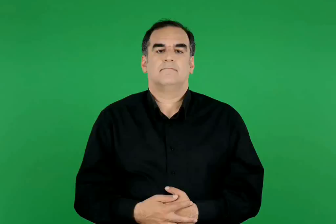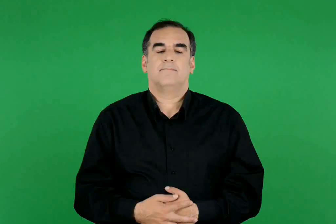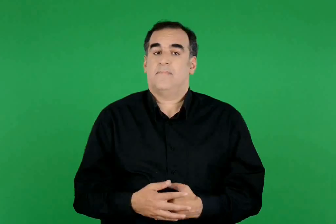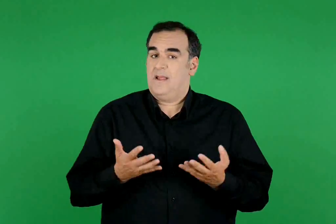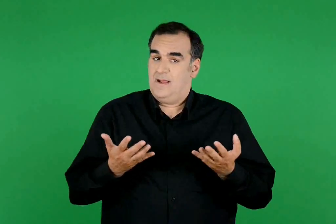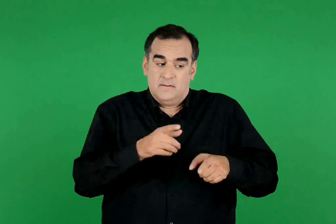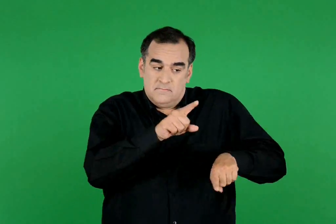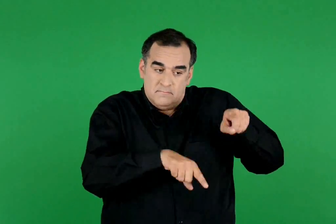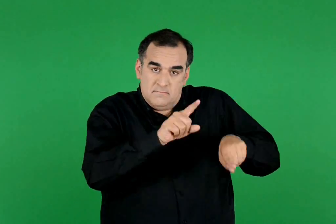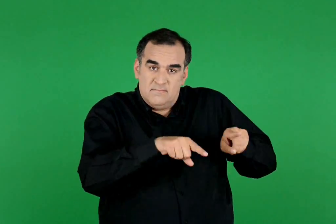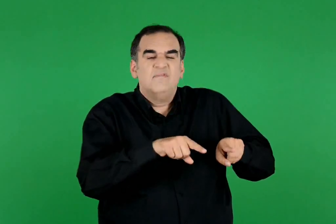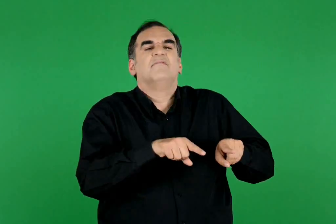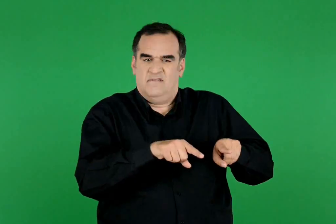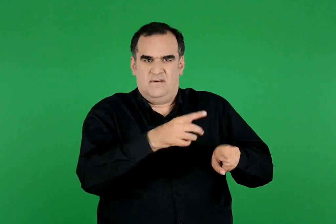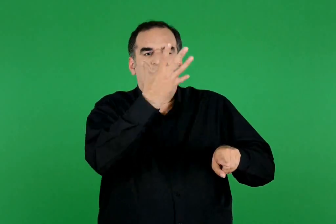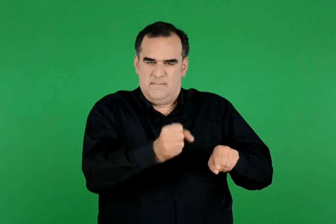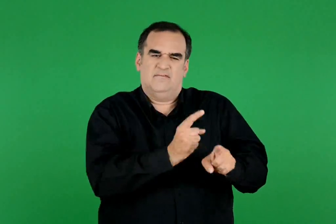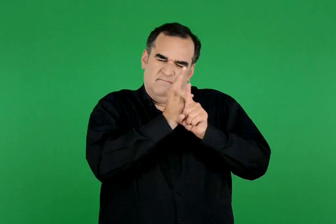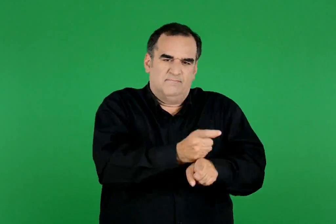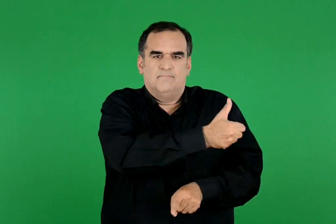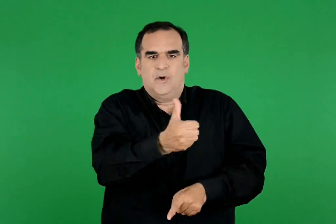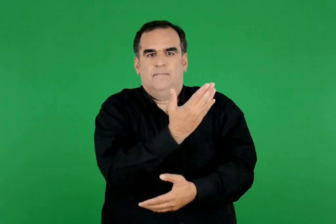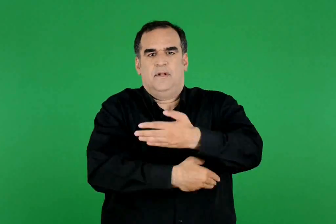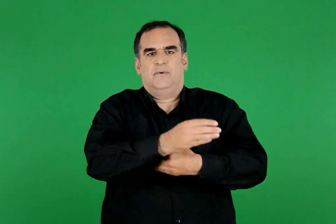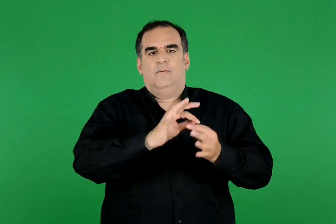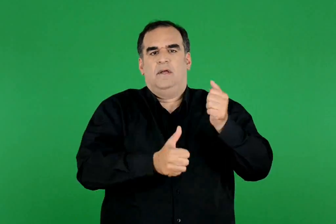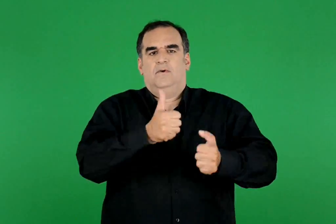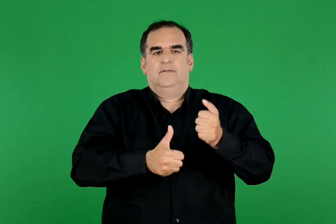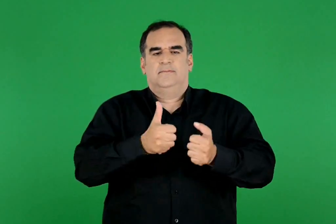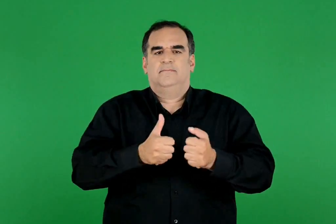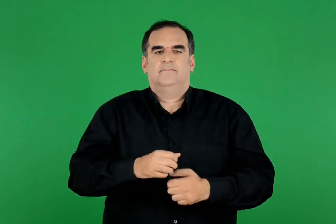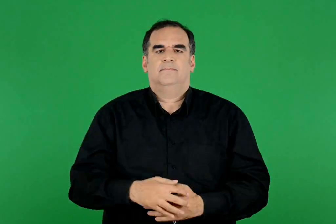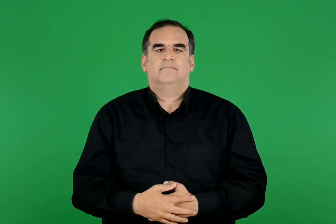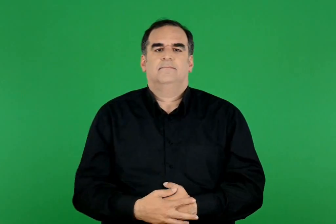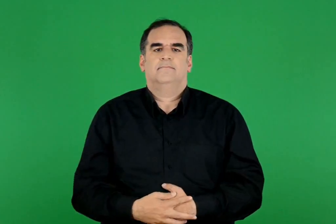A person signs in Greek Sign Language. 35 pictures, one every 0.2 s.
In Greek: υπάρχουν όμως και μερικά που γίνονται μόνο στους παραολυμπιακούς αγώνες
